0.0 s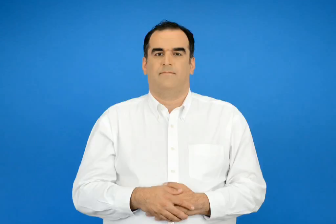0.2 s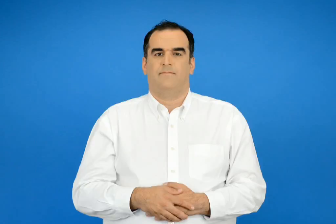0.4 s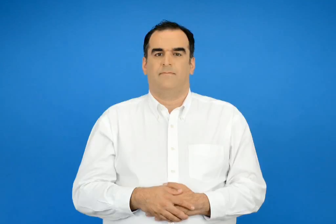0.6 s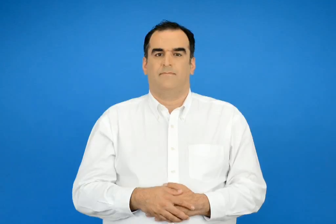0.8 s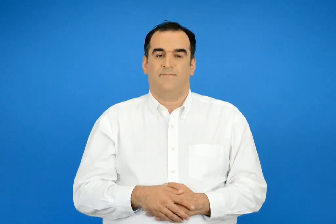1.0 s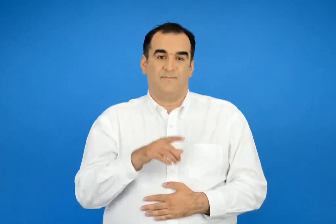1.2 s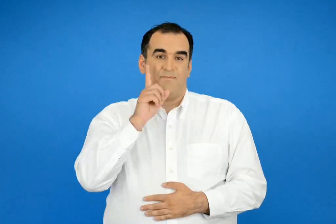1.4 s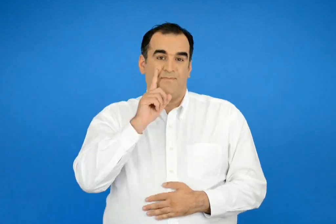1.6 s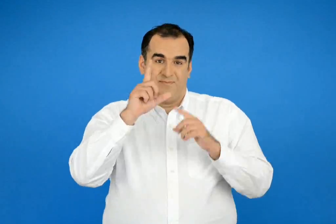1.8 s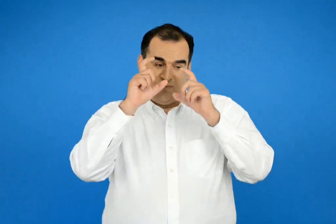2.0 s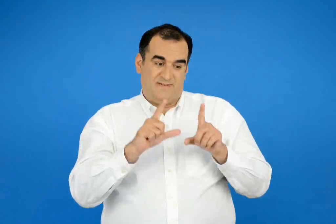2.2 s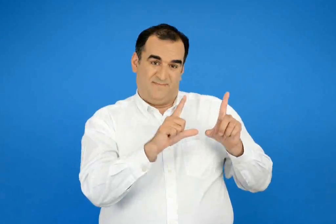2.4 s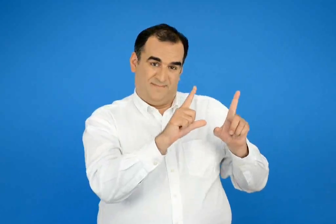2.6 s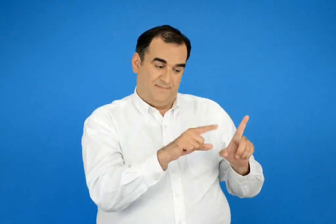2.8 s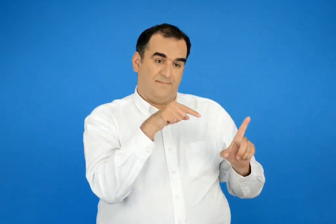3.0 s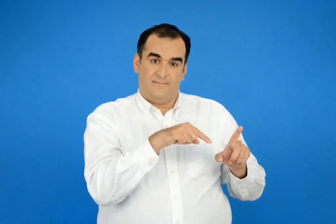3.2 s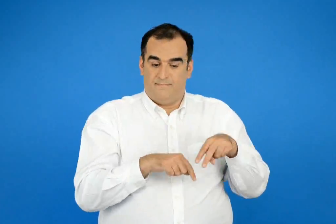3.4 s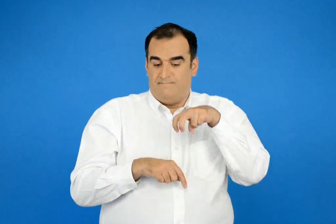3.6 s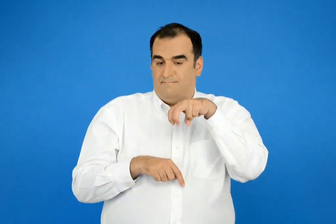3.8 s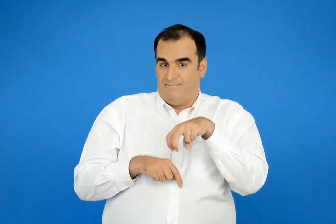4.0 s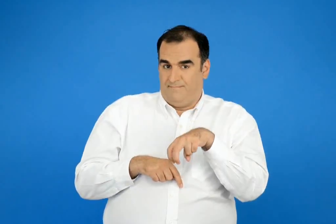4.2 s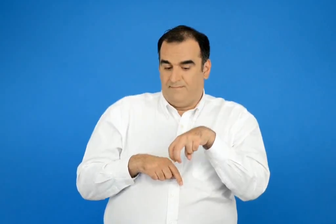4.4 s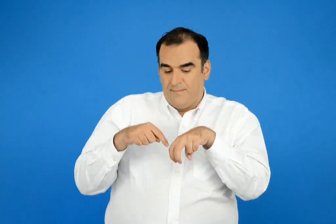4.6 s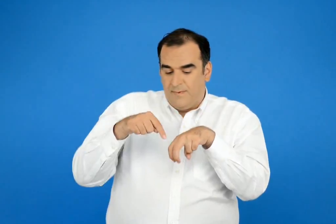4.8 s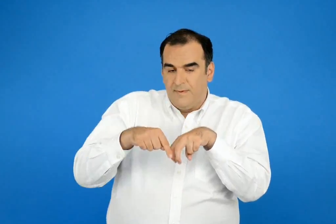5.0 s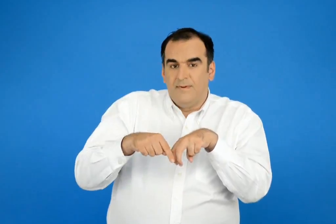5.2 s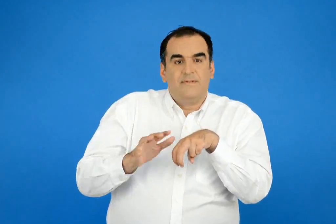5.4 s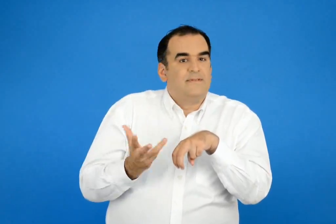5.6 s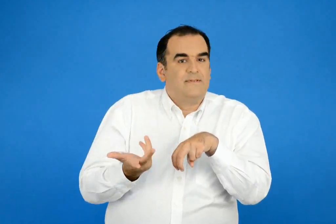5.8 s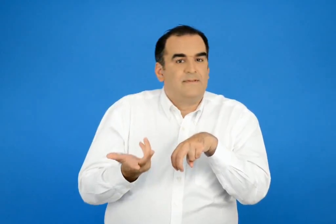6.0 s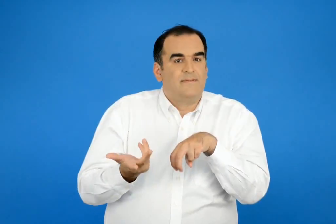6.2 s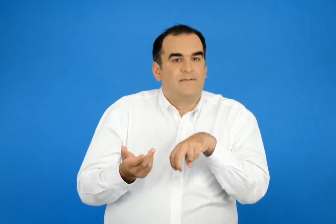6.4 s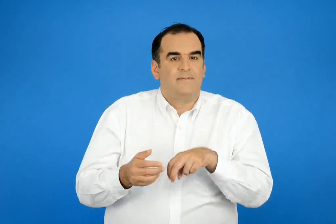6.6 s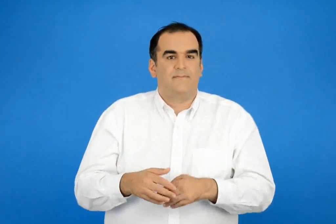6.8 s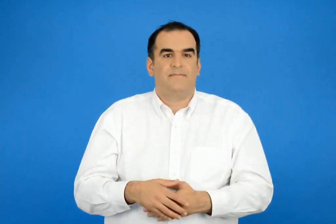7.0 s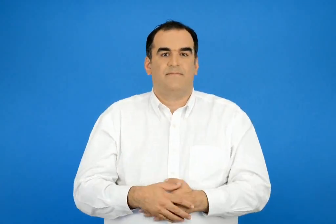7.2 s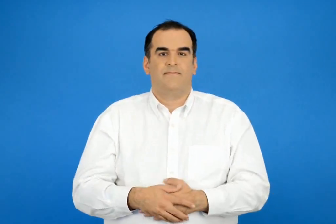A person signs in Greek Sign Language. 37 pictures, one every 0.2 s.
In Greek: τι έχει το κοριτσάκι μπροστά του ;
